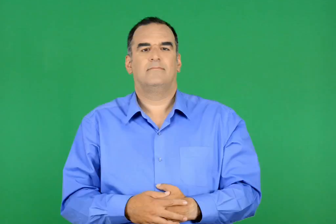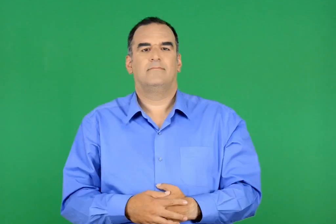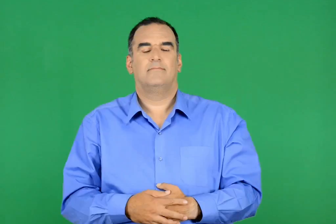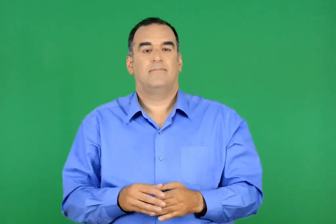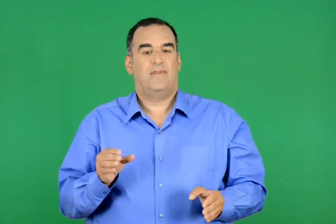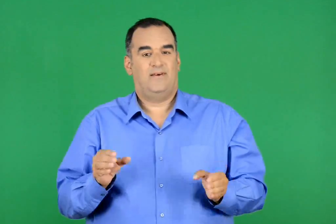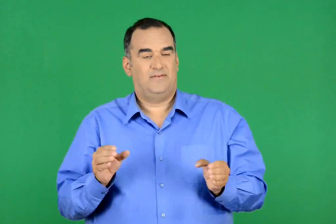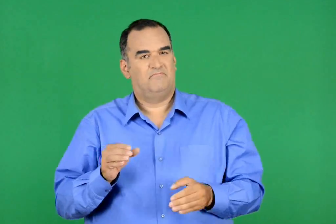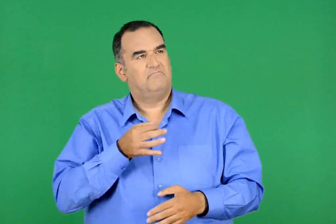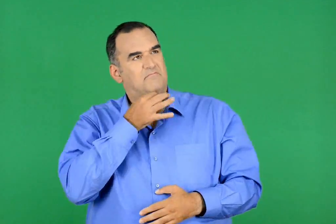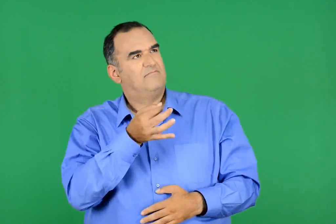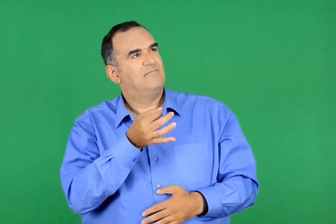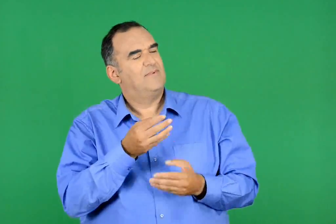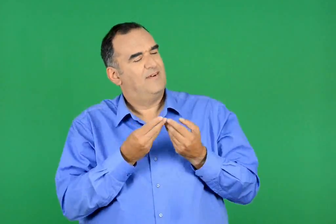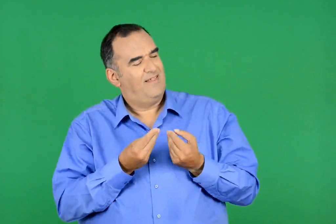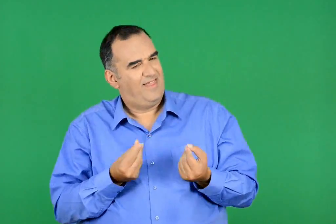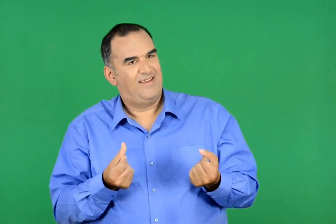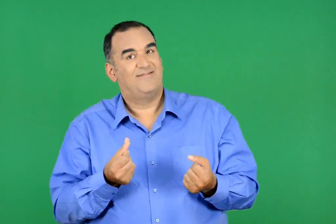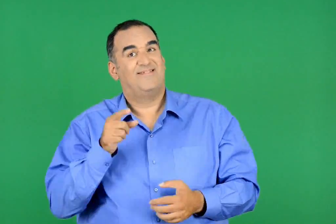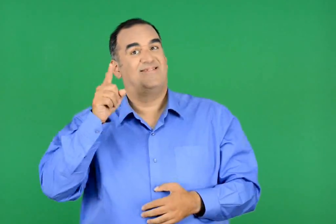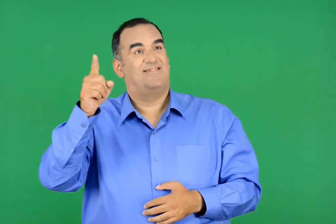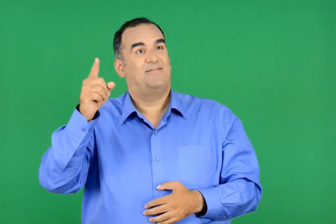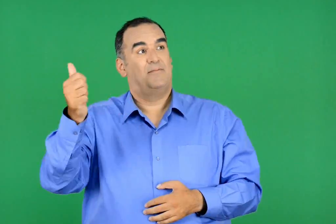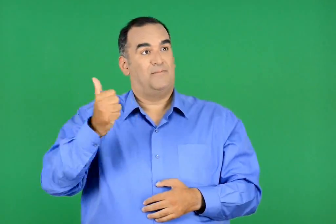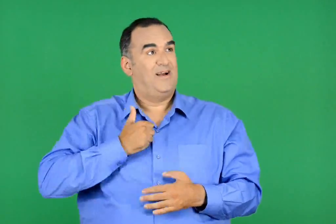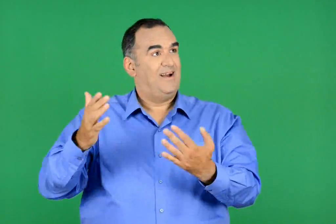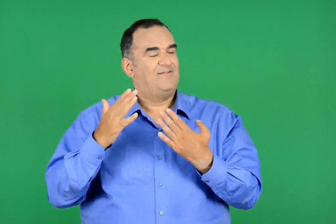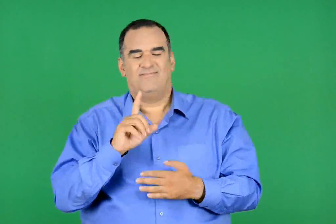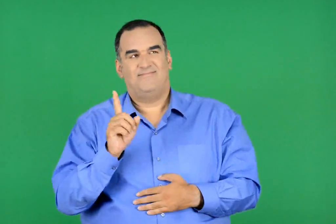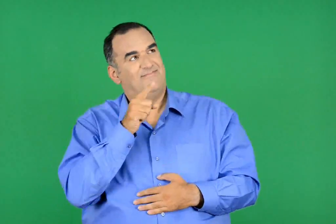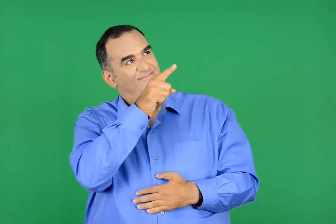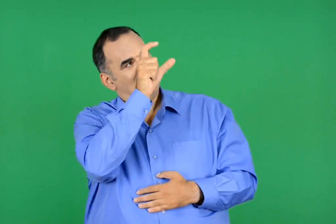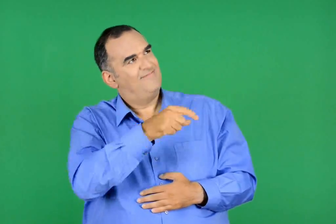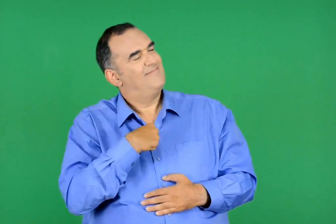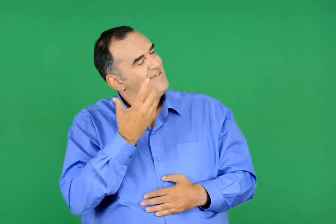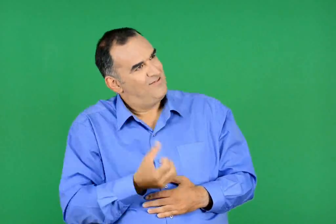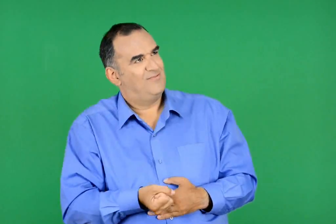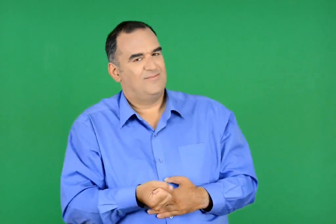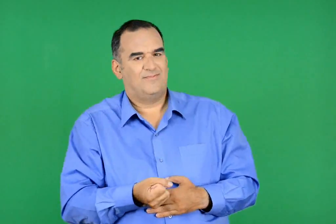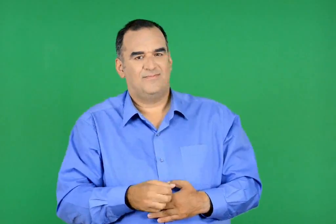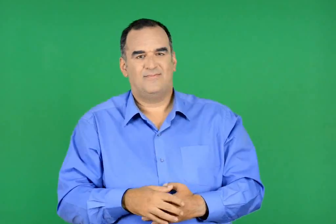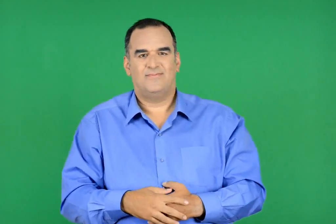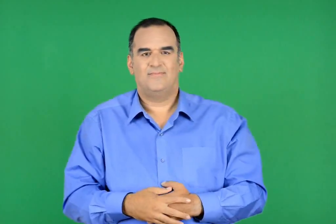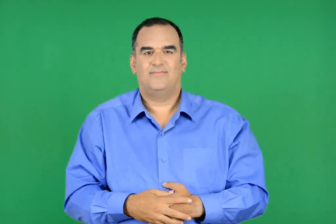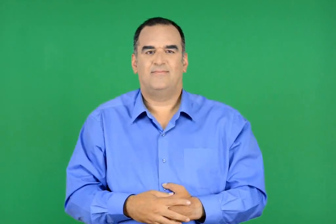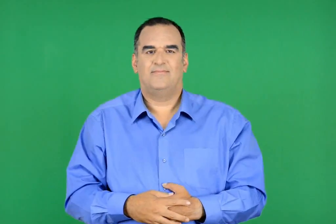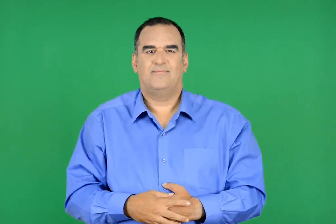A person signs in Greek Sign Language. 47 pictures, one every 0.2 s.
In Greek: δε με άφησε ολομόναχο αφού έχω εσένα , είπε απαλά ο άλφι
